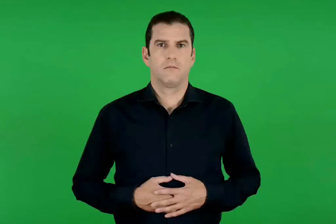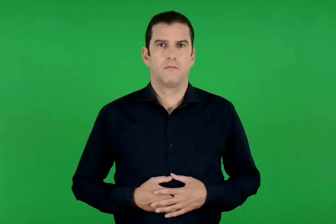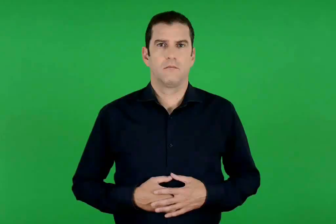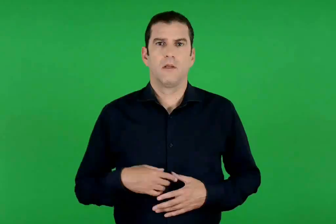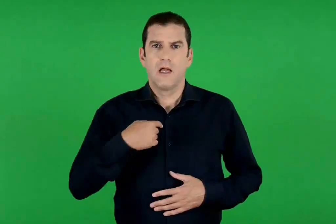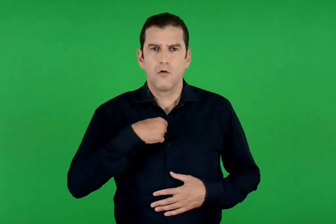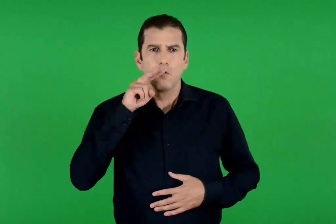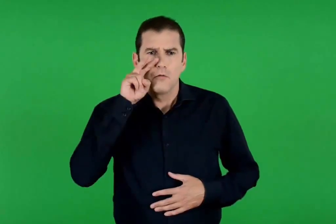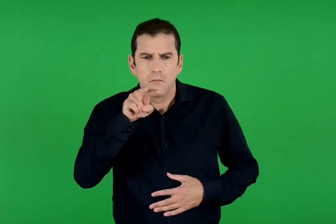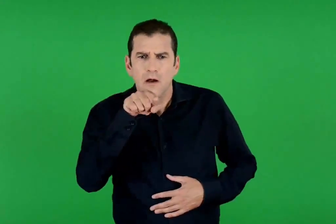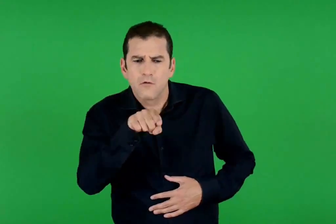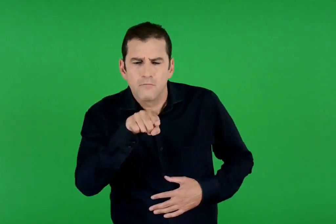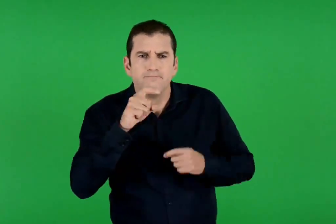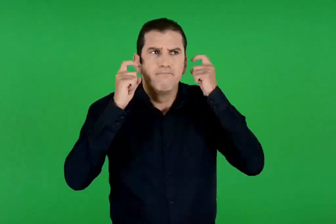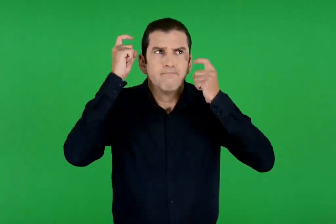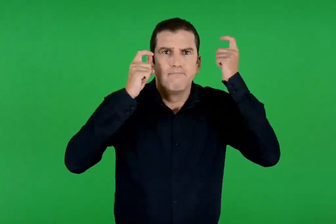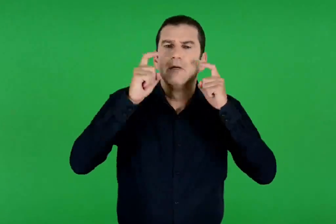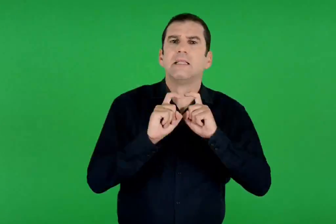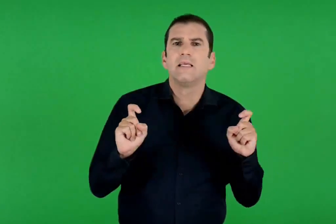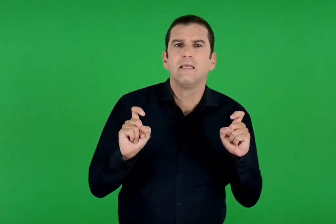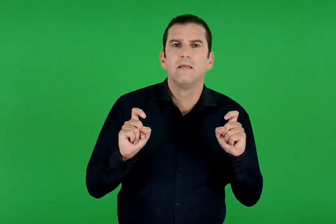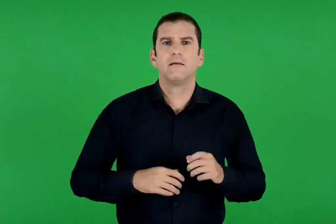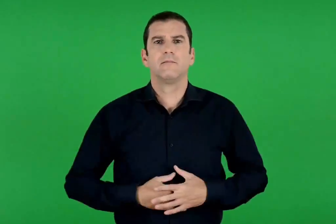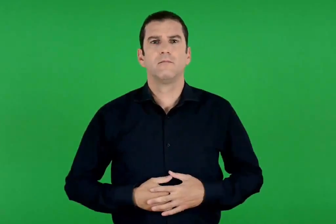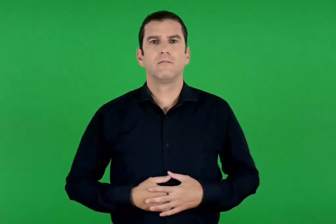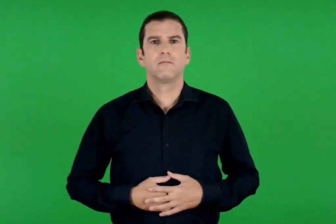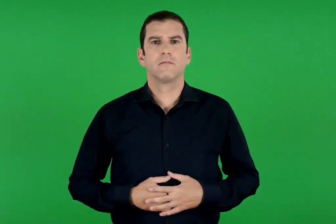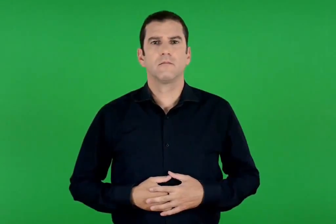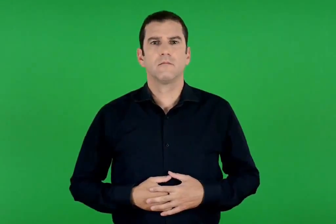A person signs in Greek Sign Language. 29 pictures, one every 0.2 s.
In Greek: τι σκέφτομαι για αυτό που βλέπω ;
